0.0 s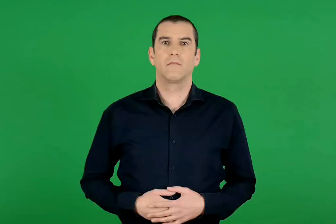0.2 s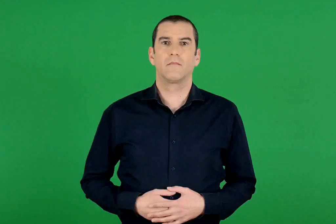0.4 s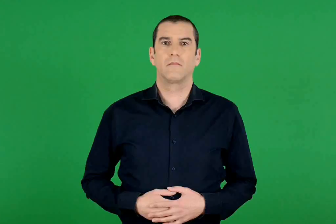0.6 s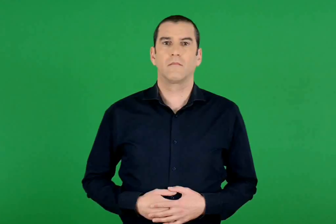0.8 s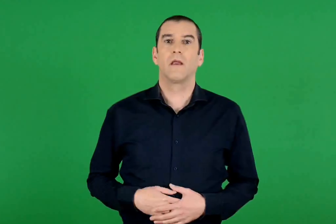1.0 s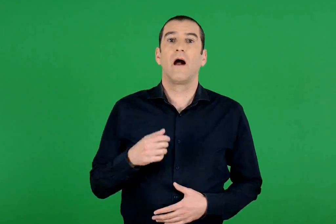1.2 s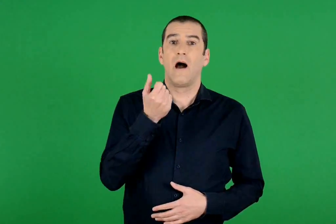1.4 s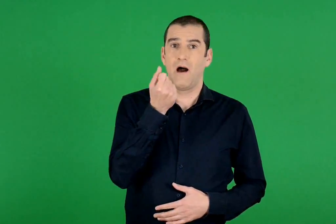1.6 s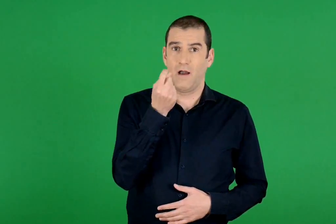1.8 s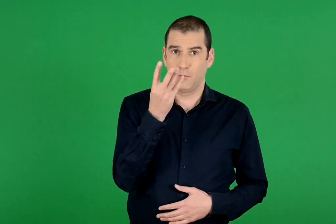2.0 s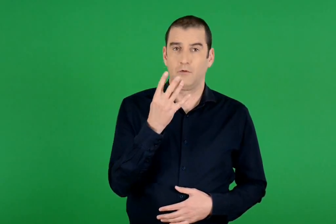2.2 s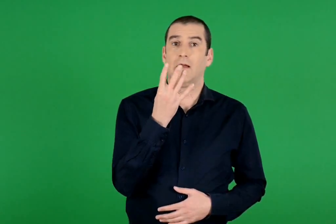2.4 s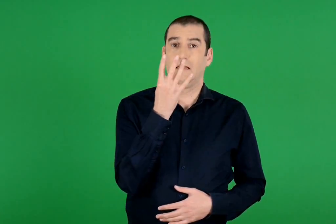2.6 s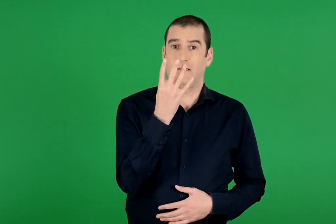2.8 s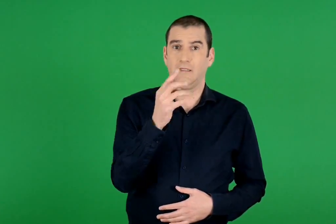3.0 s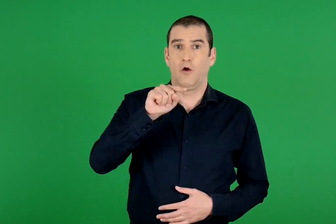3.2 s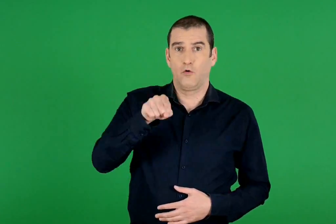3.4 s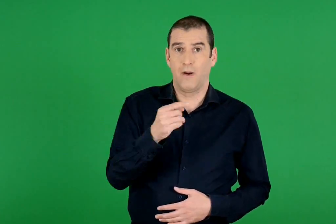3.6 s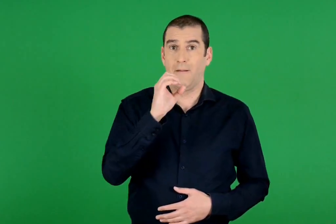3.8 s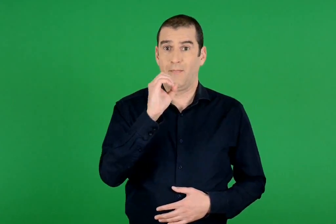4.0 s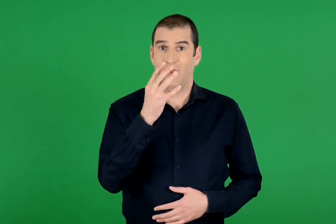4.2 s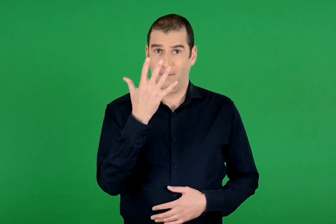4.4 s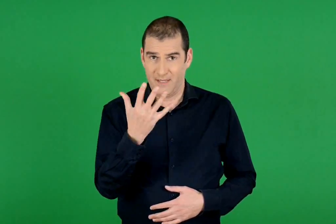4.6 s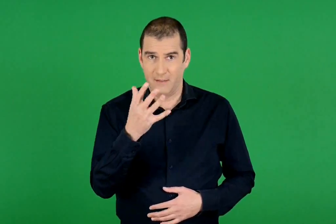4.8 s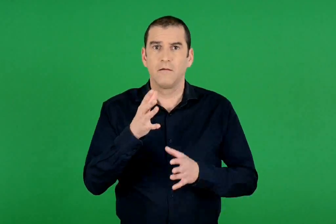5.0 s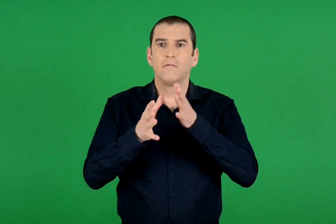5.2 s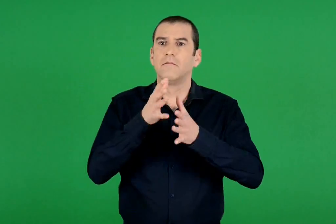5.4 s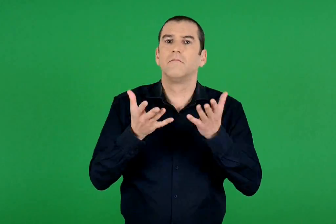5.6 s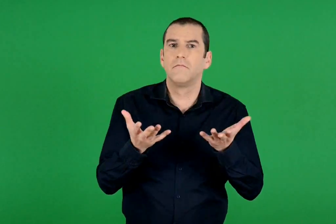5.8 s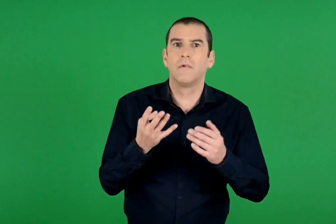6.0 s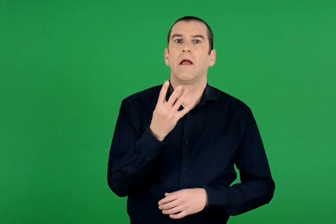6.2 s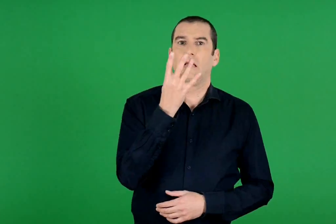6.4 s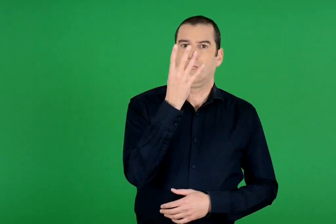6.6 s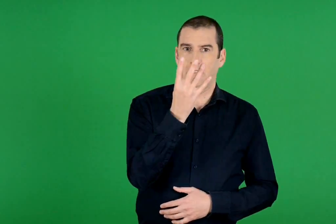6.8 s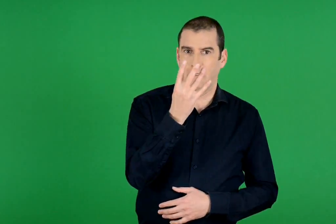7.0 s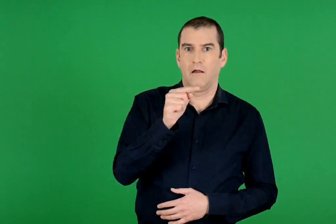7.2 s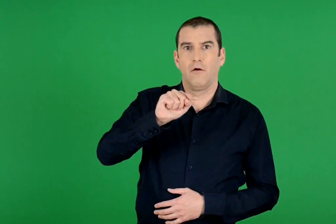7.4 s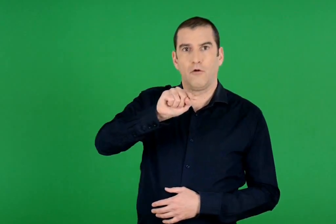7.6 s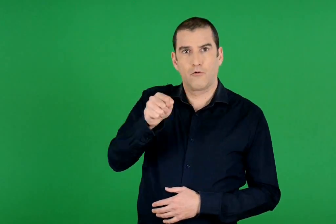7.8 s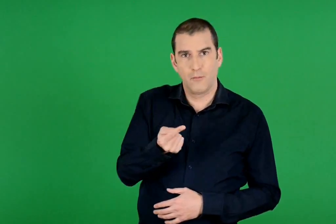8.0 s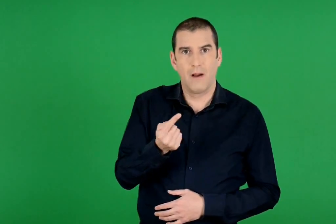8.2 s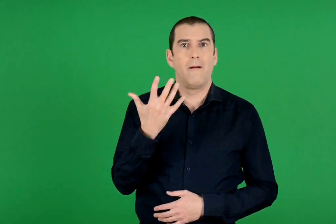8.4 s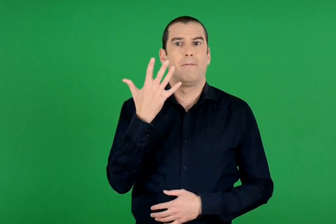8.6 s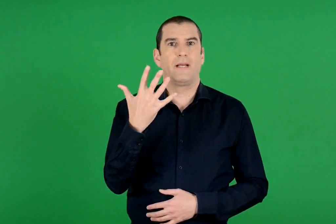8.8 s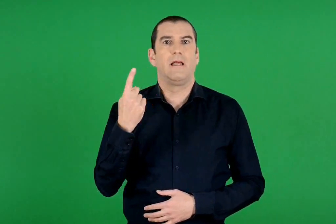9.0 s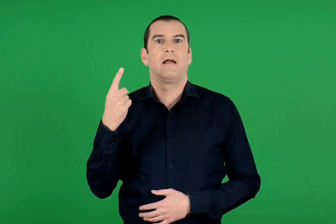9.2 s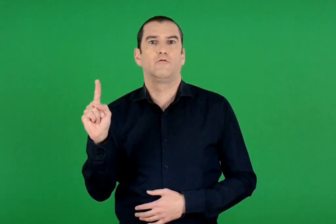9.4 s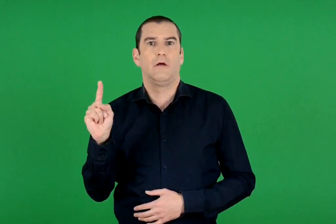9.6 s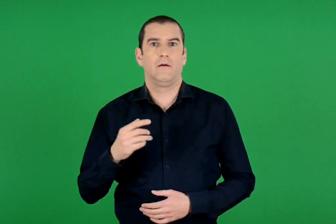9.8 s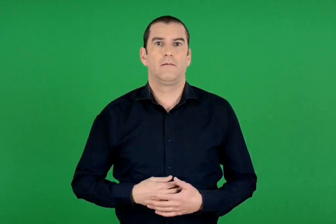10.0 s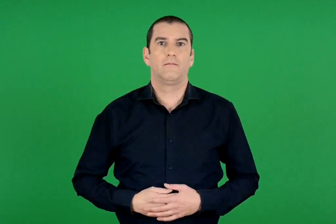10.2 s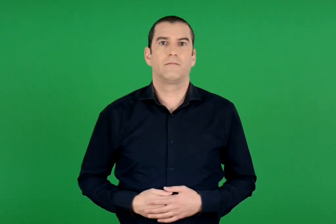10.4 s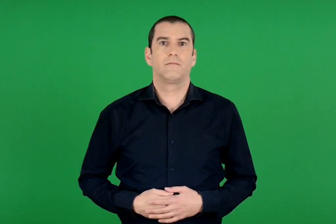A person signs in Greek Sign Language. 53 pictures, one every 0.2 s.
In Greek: ο αριθμός 4 , 05 διαβάζεται «τέσσερα κόμμα πέντε εκατοστά»
